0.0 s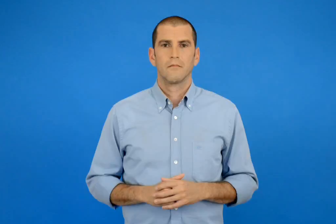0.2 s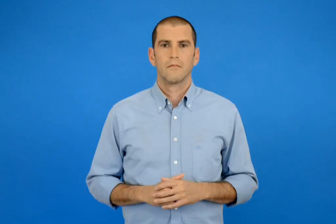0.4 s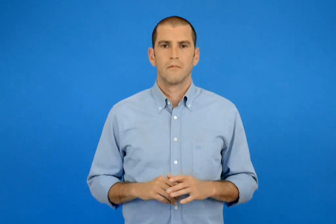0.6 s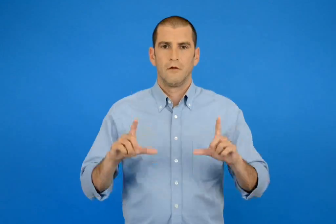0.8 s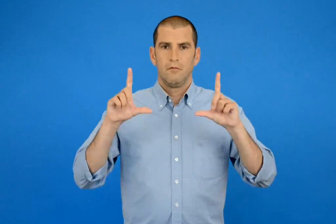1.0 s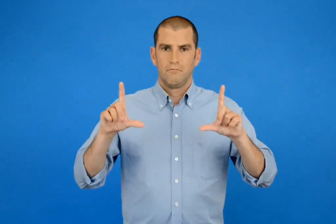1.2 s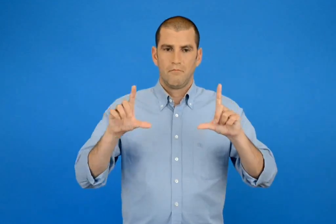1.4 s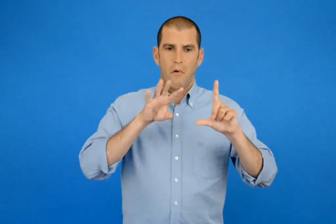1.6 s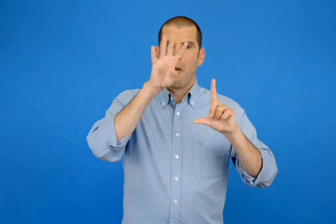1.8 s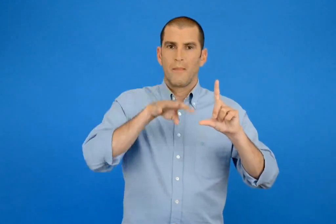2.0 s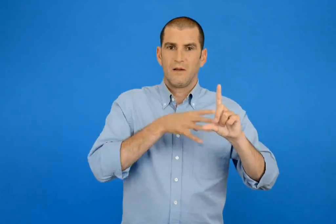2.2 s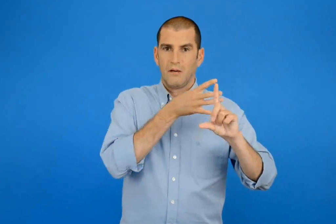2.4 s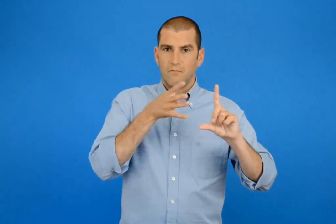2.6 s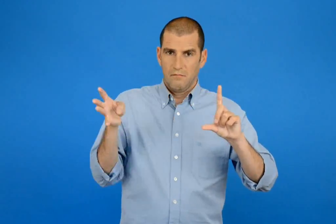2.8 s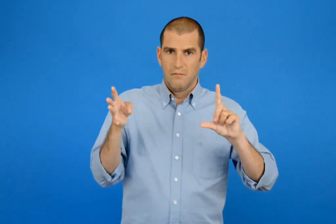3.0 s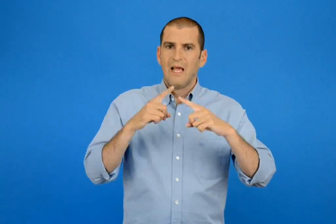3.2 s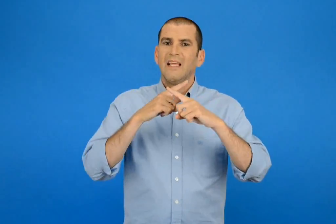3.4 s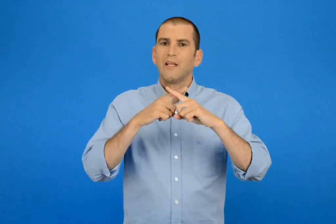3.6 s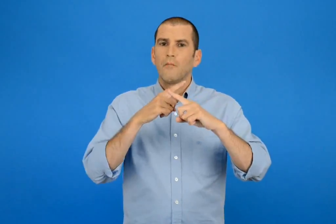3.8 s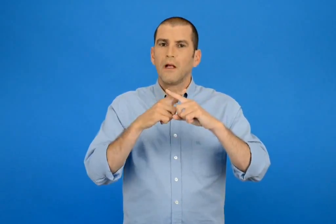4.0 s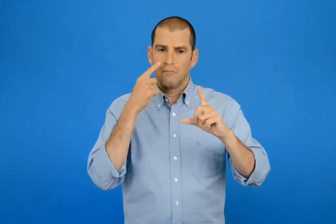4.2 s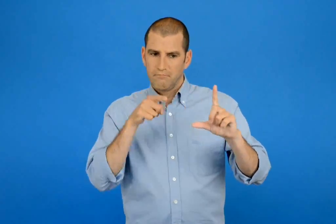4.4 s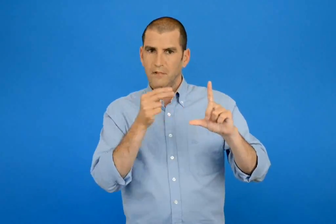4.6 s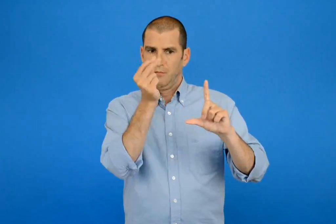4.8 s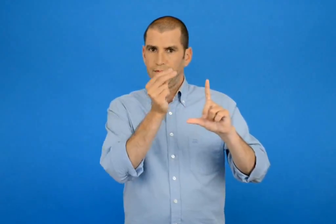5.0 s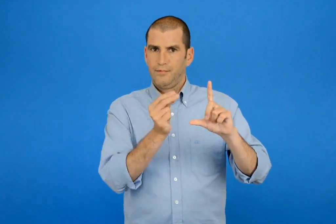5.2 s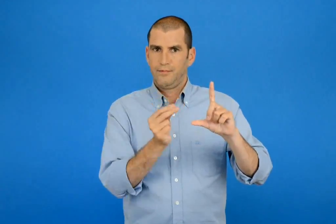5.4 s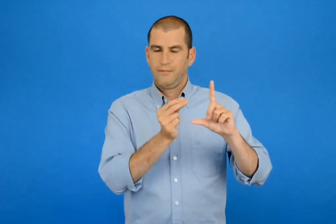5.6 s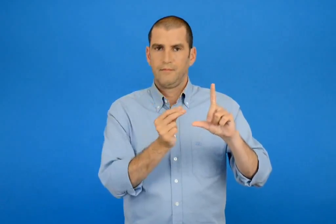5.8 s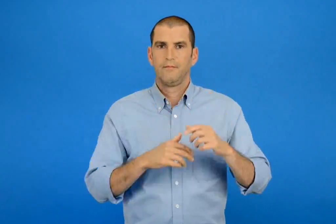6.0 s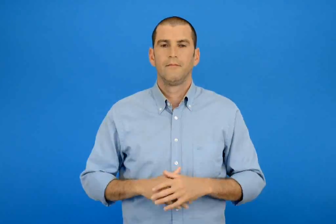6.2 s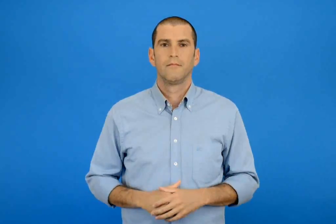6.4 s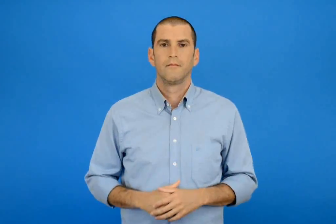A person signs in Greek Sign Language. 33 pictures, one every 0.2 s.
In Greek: σχεδιάζουμε στο πλέγμα τα γινόμενα
